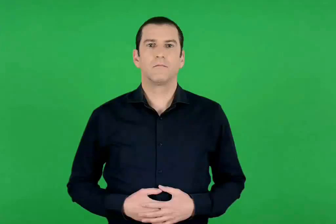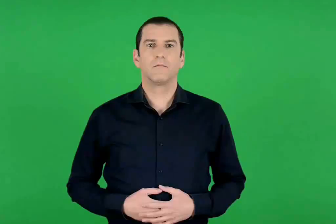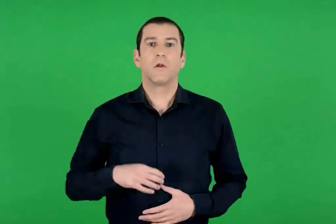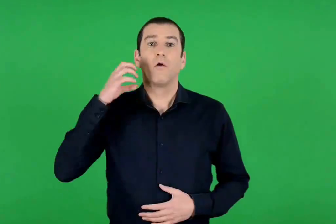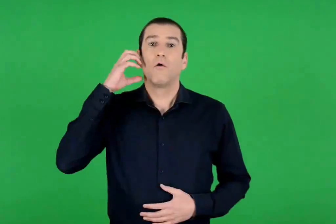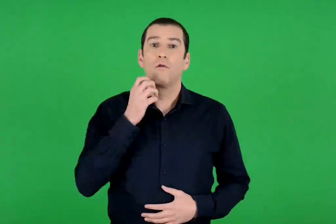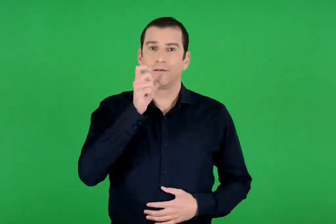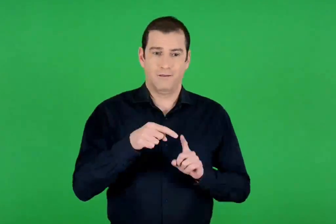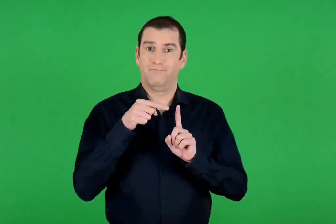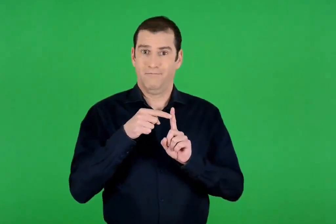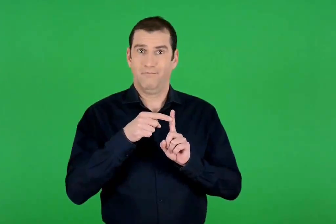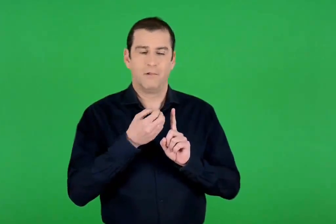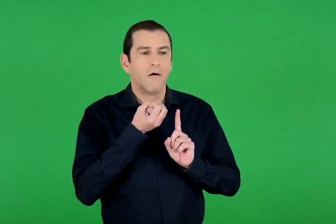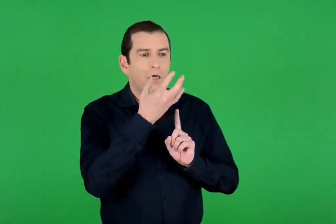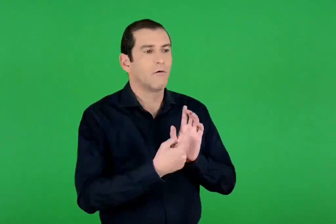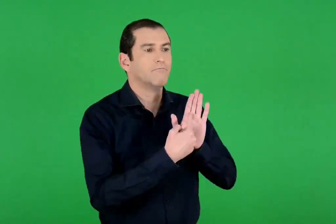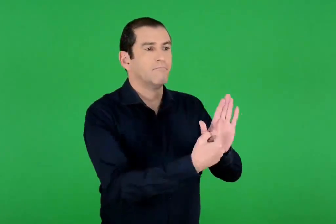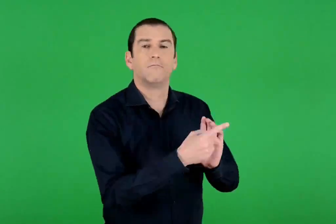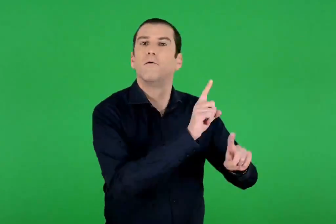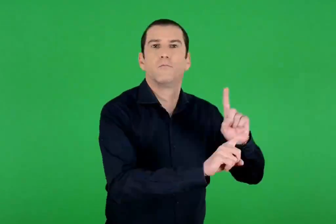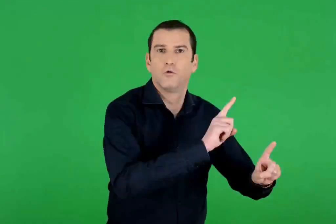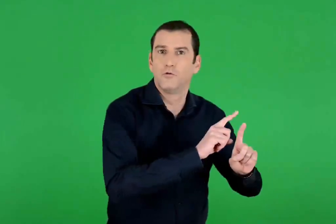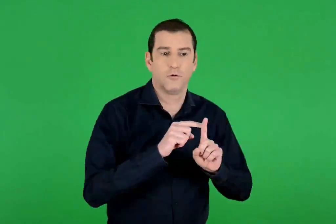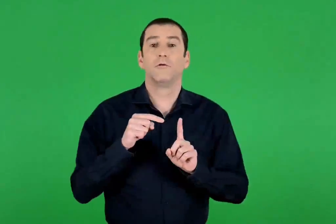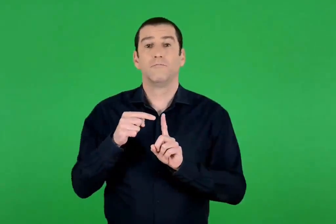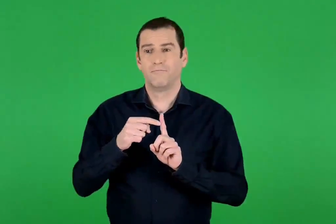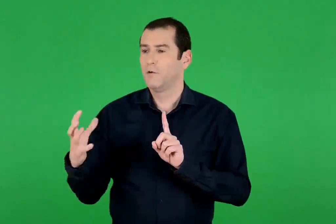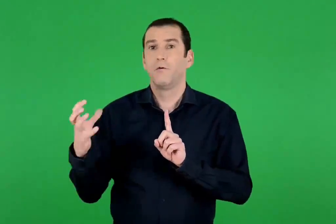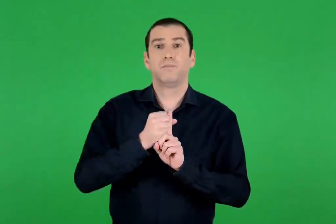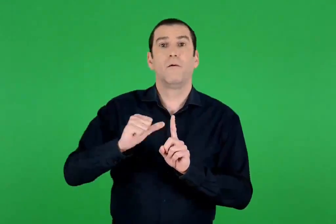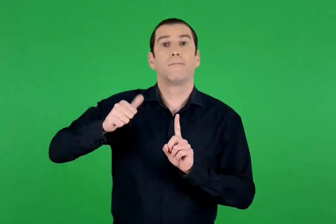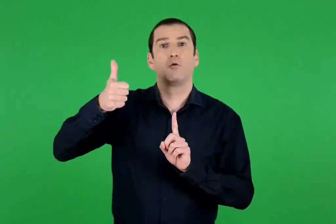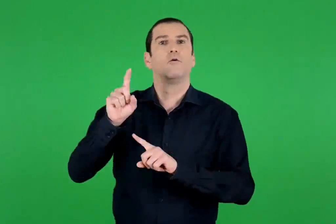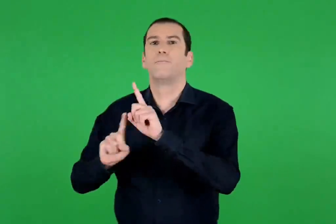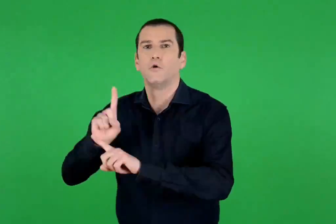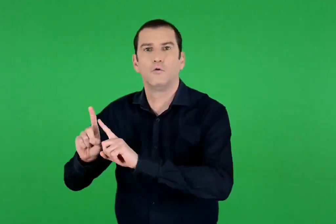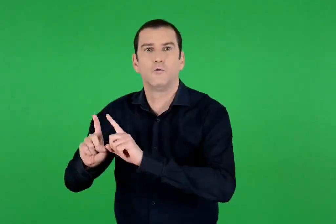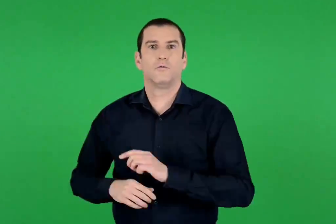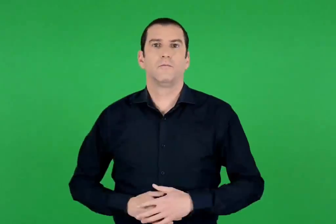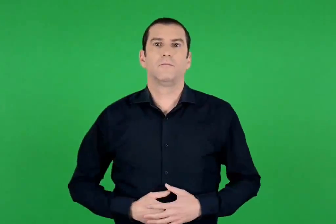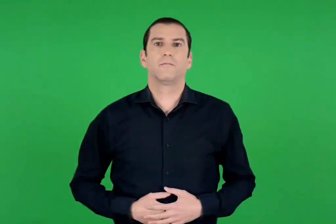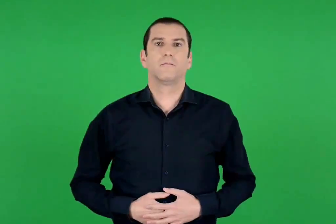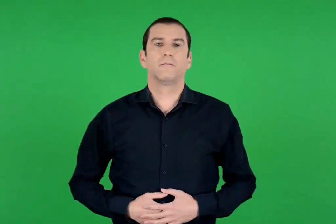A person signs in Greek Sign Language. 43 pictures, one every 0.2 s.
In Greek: σε ποιον φανερώνεται πρώτα ο οδυσσέας και ποιος τον αναγνωρίζει πρώτος ;
